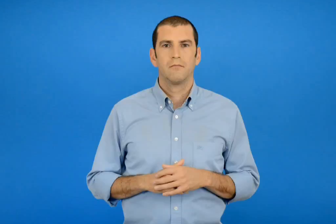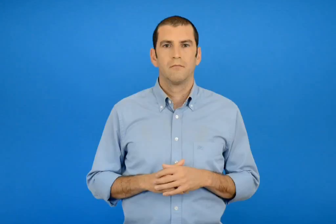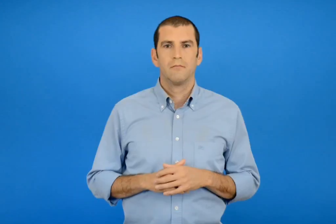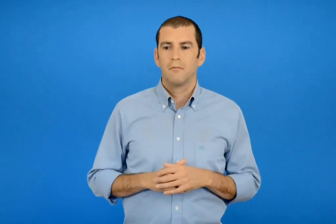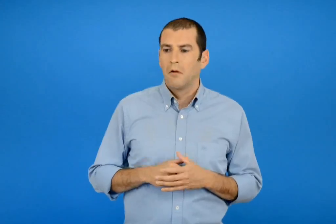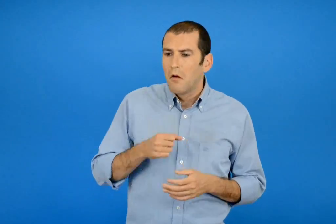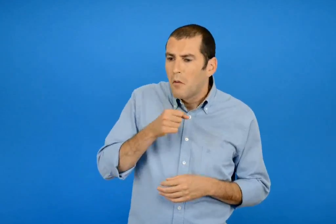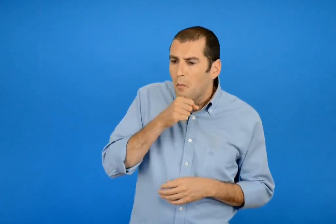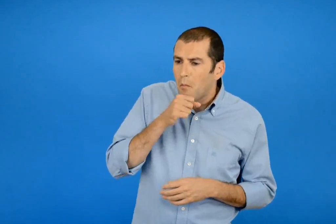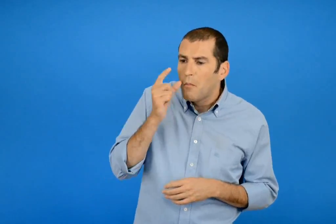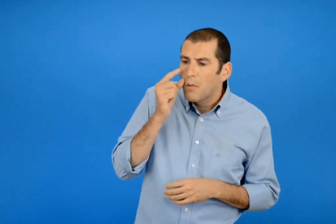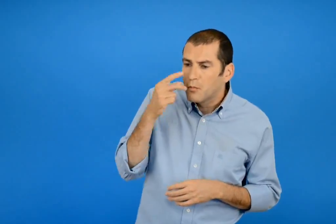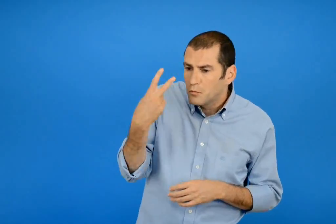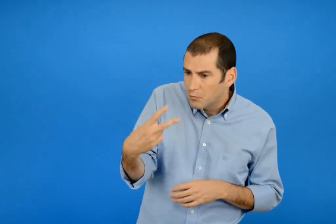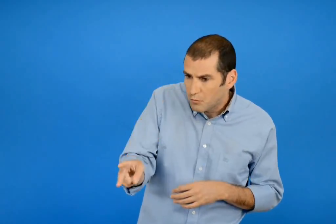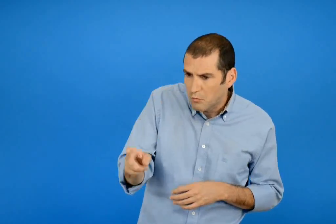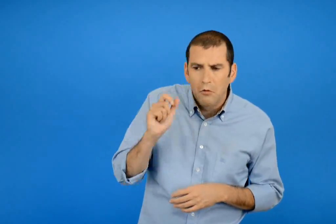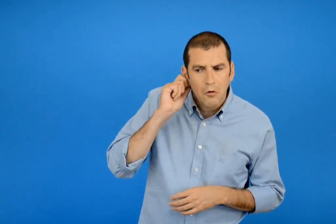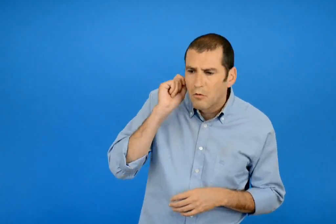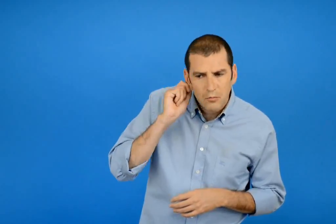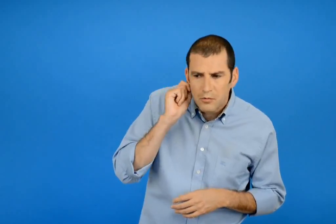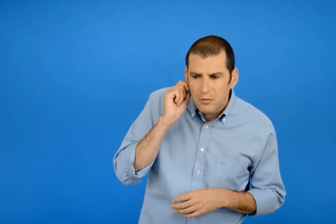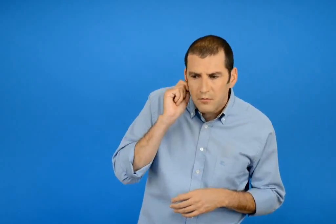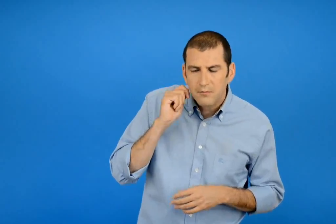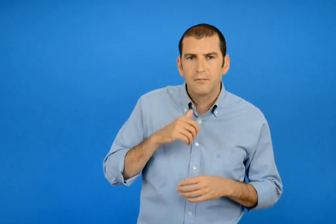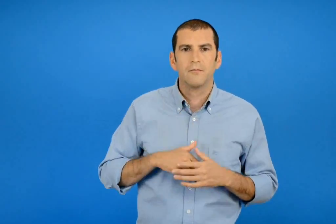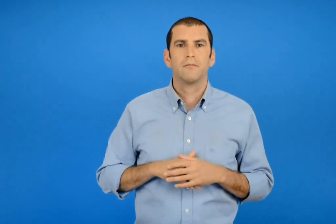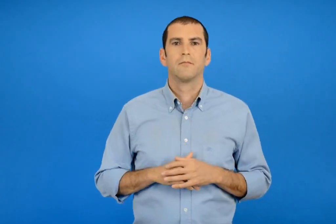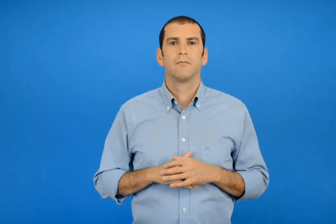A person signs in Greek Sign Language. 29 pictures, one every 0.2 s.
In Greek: πως τον λένε τον παππού σου ;
